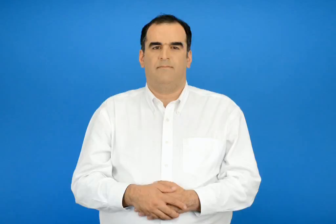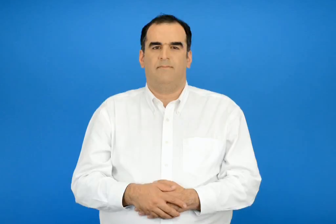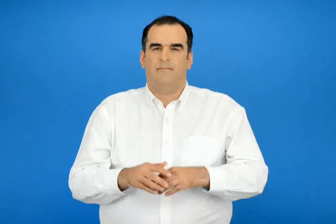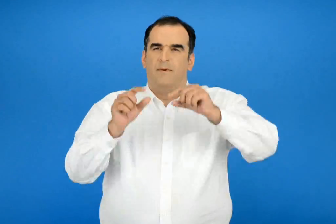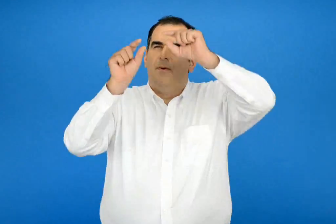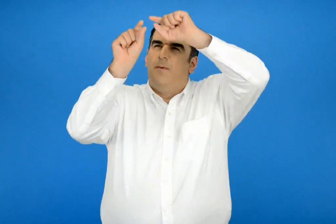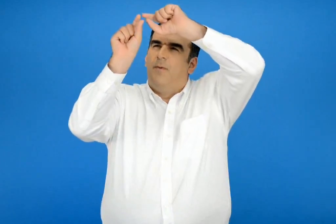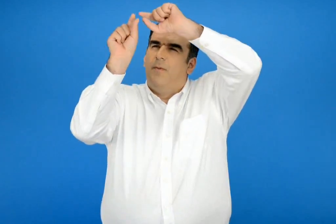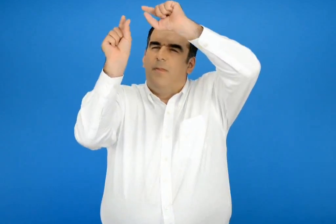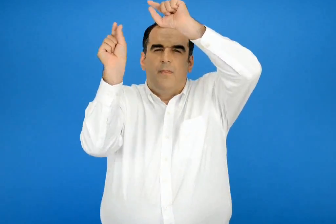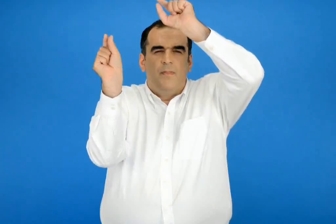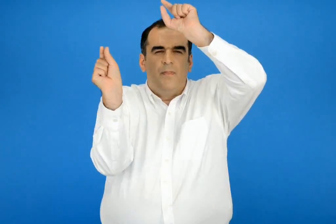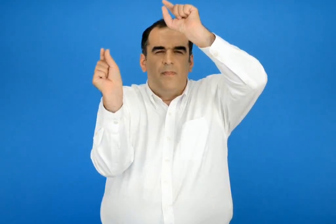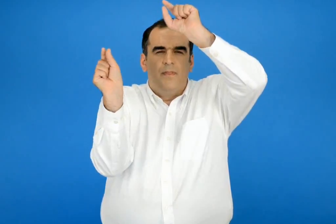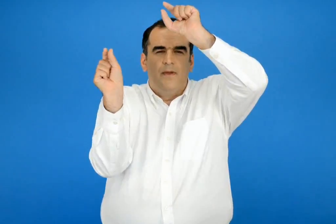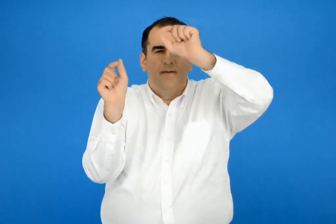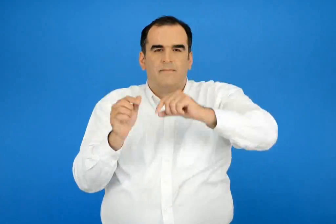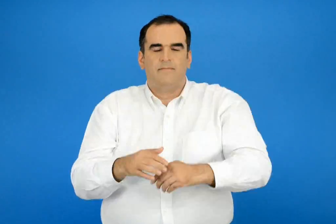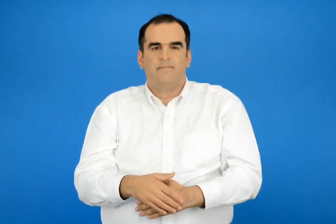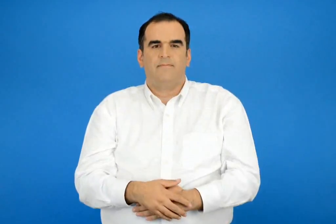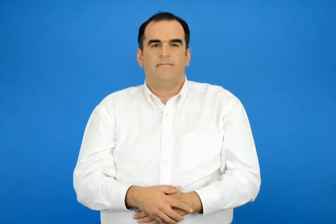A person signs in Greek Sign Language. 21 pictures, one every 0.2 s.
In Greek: μισοφέγγαρο
